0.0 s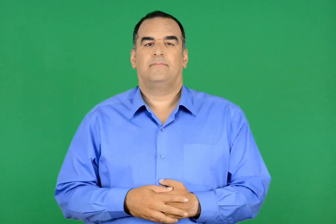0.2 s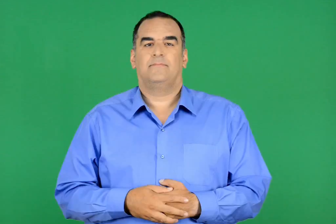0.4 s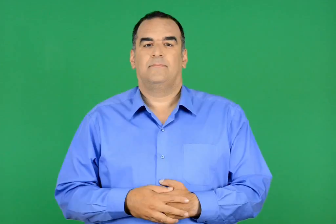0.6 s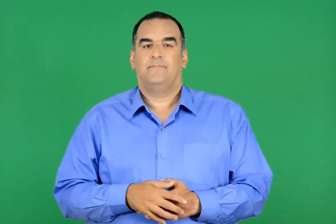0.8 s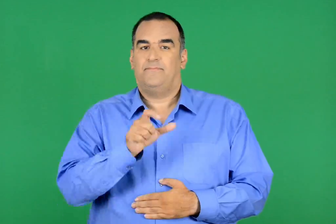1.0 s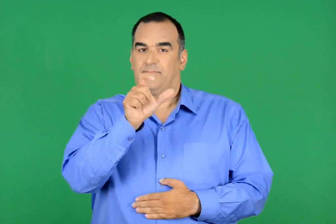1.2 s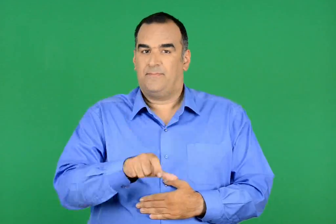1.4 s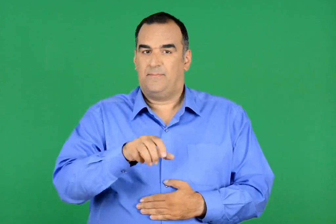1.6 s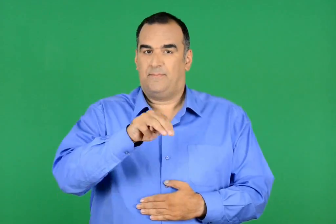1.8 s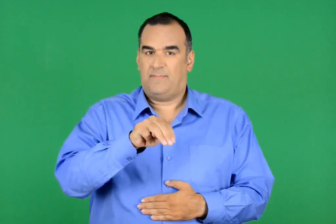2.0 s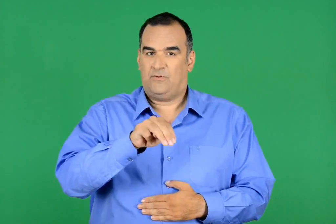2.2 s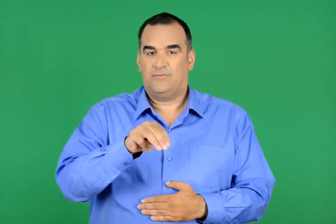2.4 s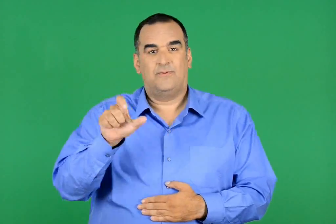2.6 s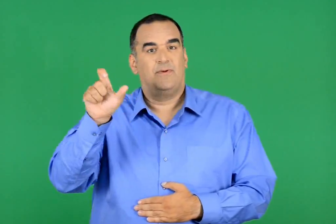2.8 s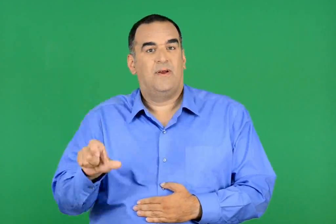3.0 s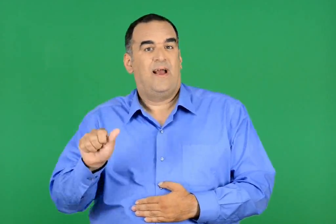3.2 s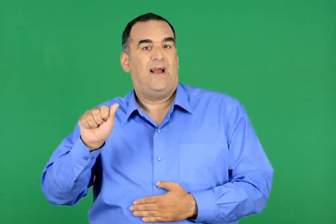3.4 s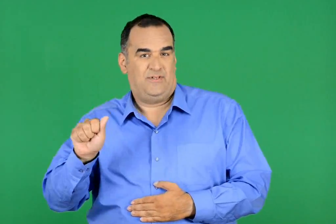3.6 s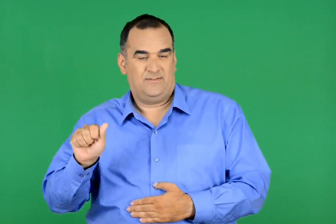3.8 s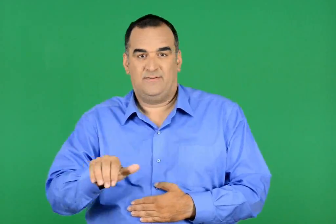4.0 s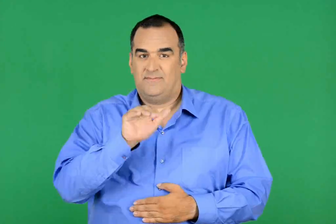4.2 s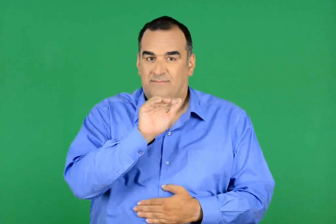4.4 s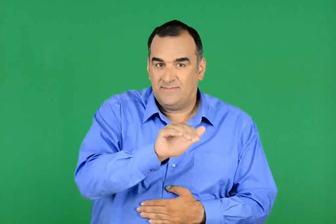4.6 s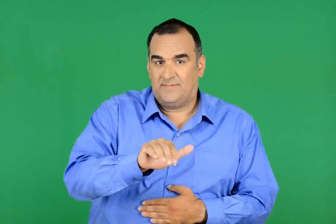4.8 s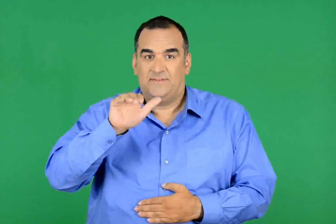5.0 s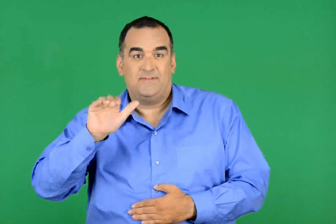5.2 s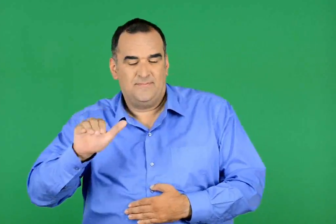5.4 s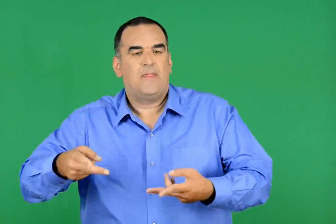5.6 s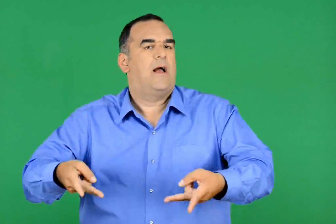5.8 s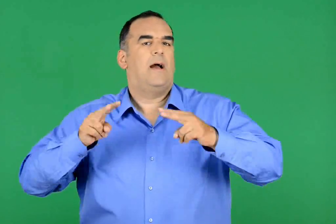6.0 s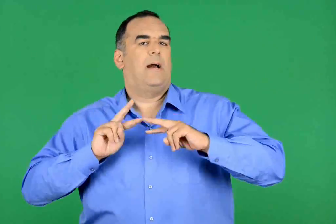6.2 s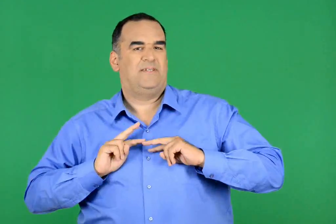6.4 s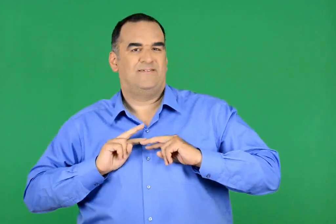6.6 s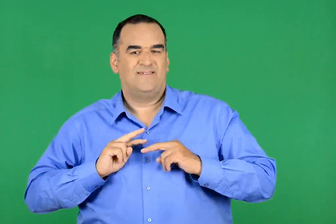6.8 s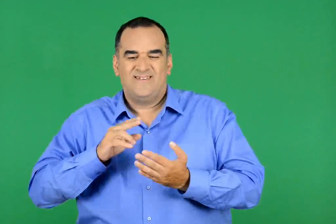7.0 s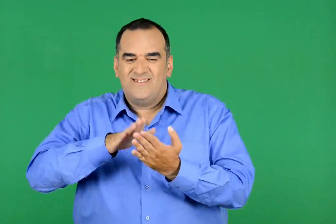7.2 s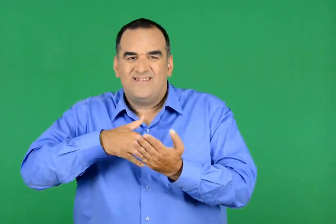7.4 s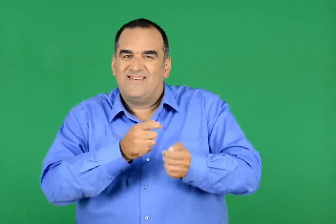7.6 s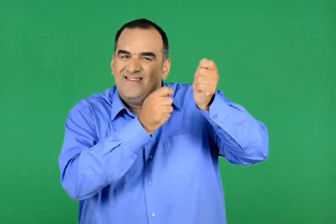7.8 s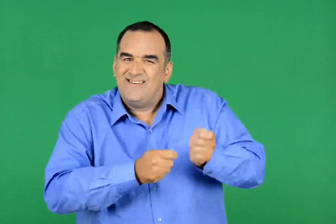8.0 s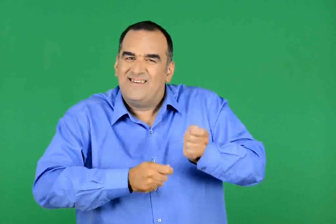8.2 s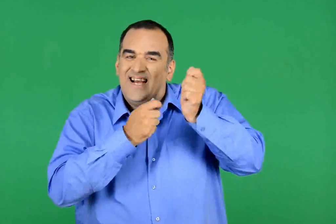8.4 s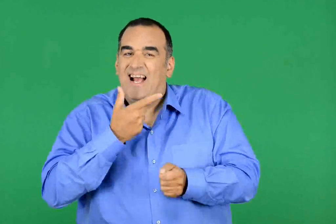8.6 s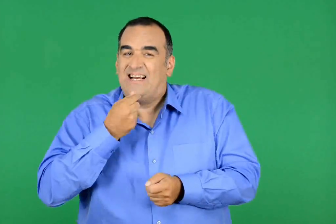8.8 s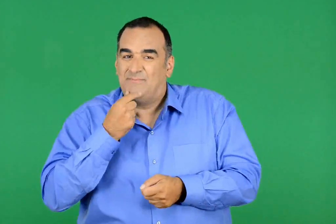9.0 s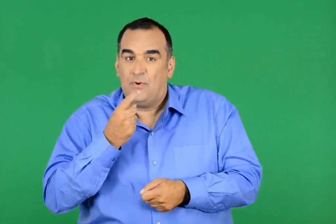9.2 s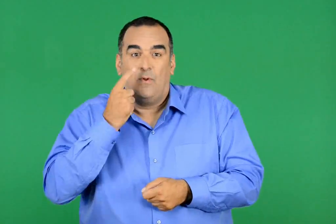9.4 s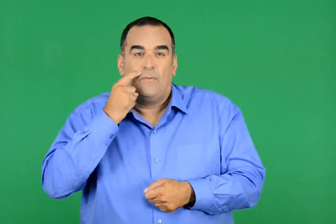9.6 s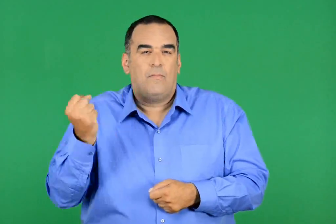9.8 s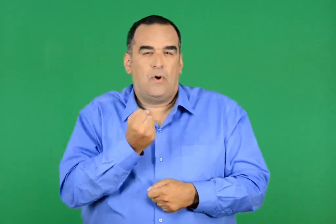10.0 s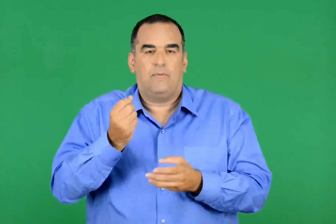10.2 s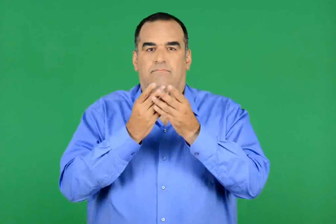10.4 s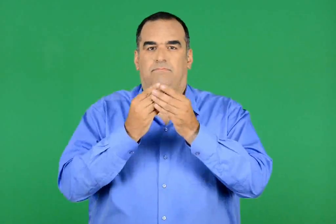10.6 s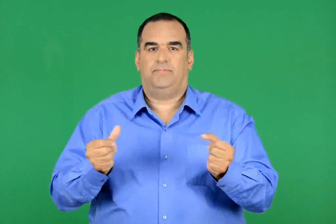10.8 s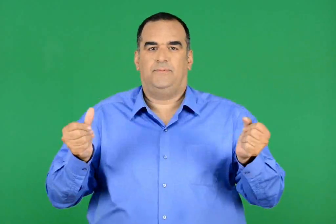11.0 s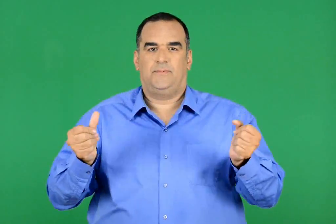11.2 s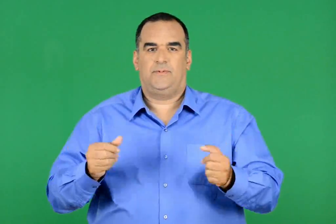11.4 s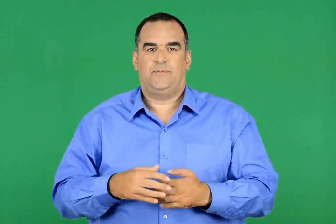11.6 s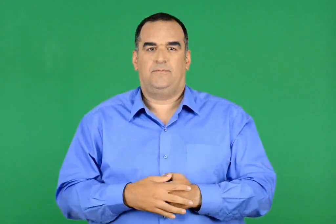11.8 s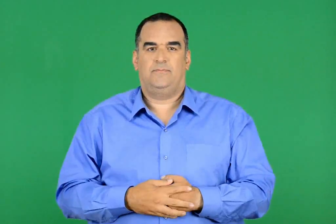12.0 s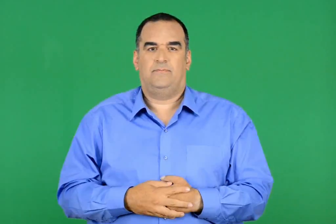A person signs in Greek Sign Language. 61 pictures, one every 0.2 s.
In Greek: ρώτησαν τον μέντιο και τον αυτέα. αυτοί είπαν πως ο πονόδοντος περνά µε τον ασβέστη
